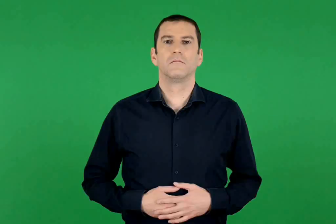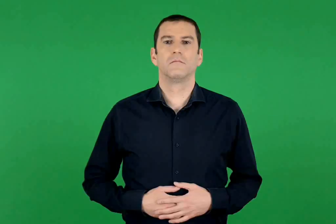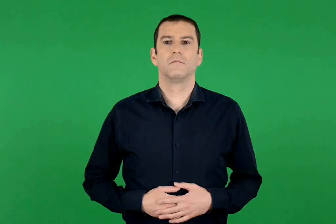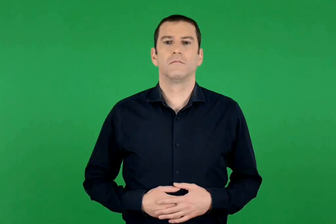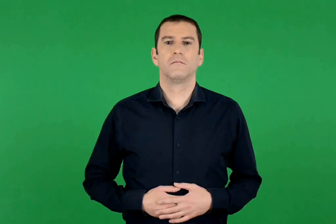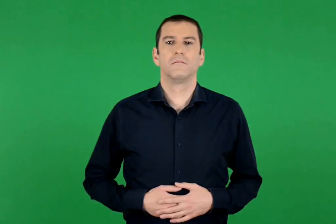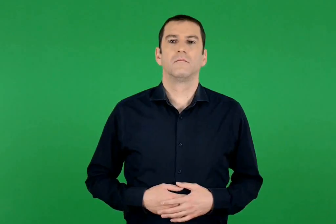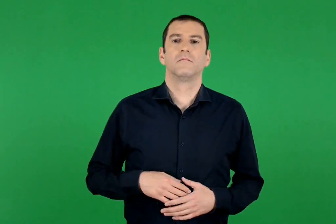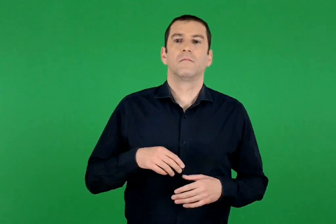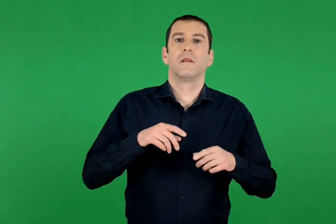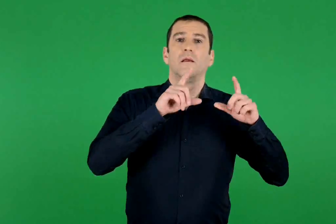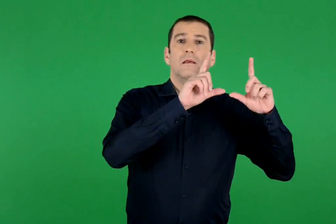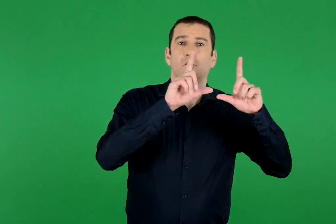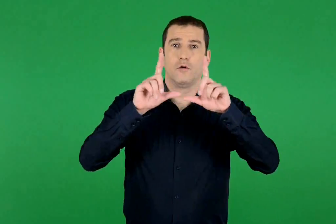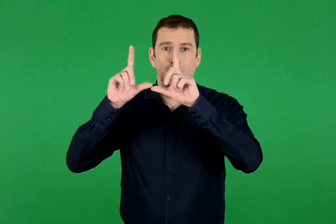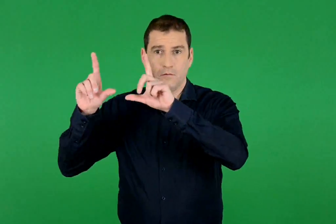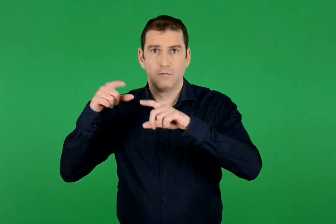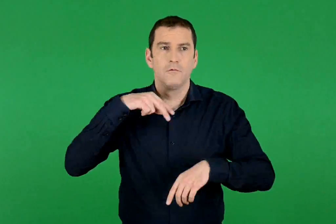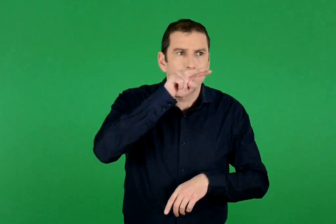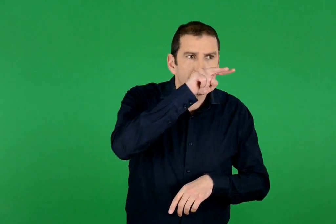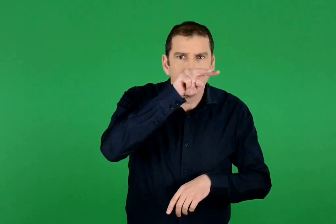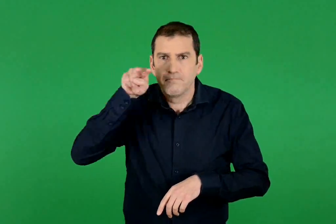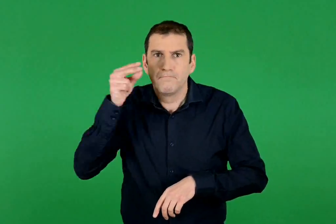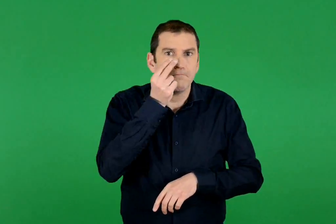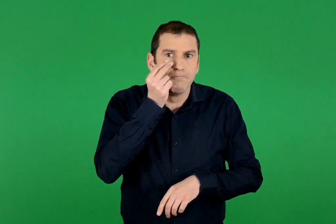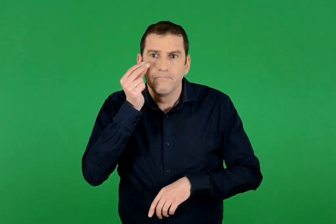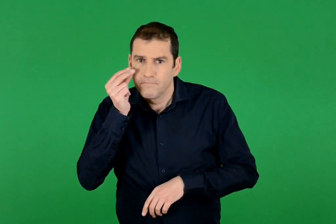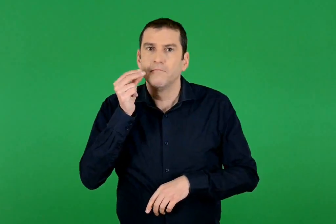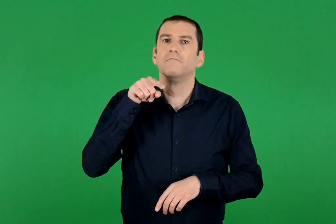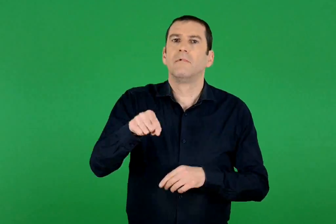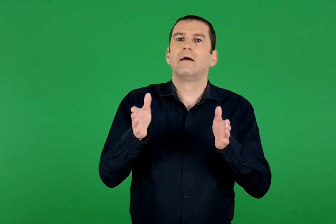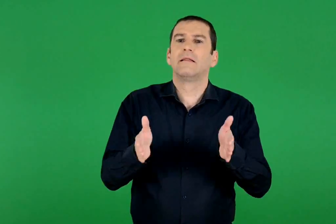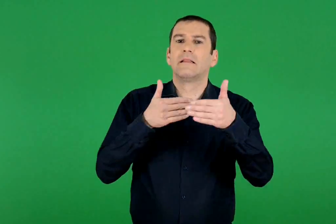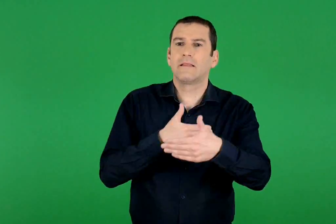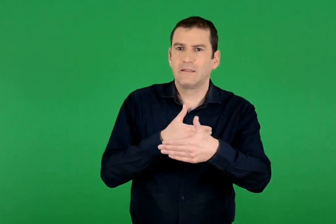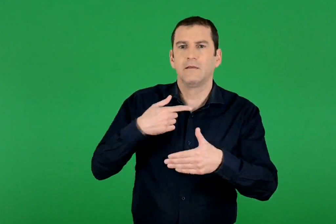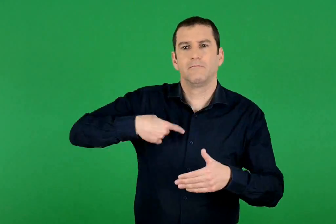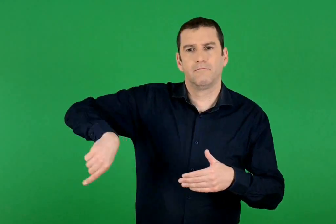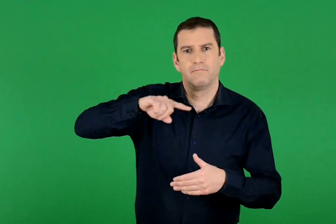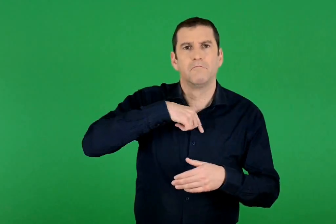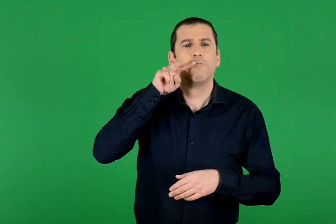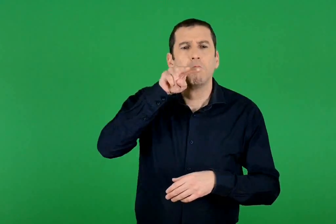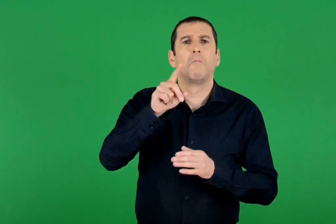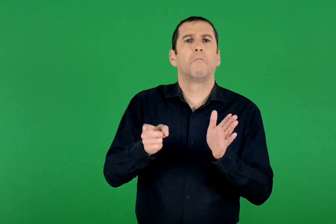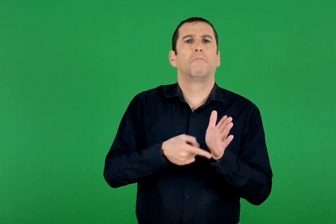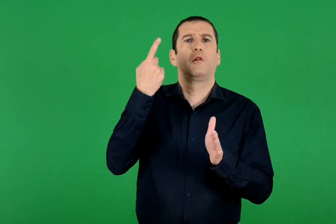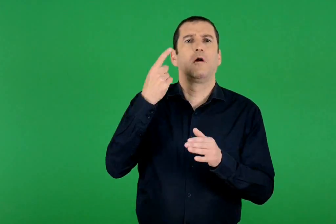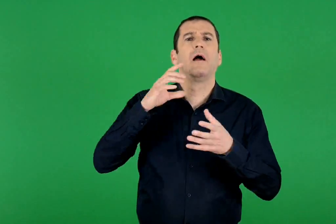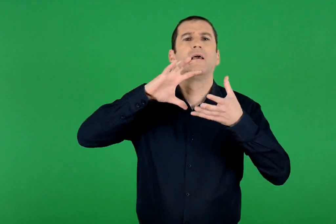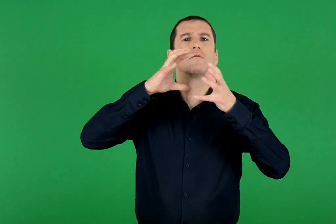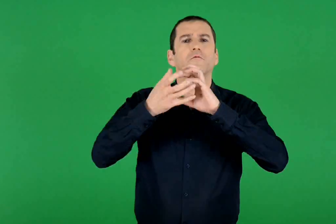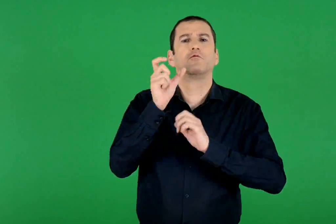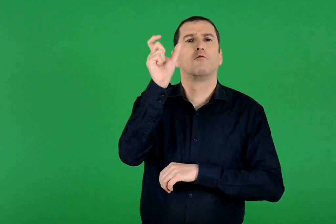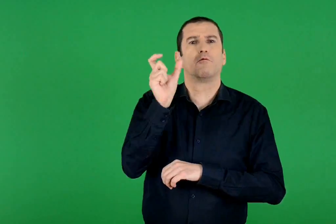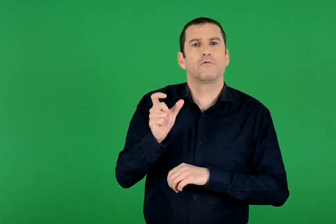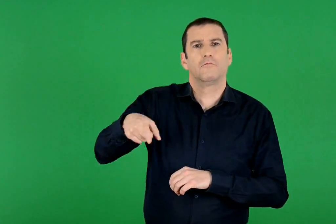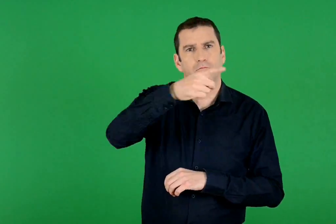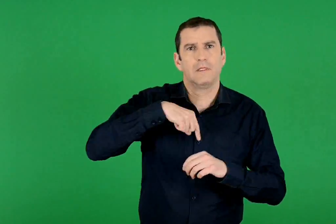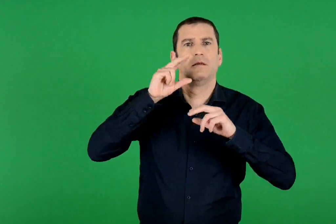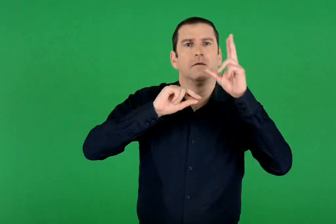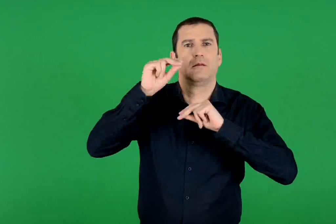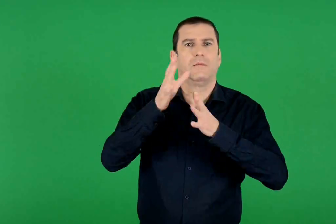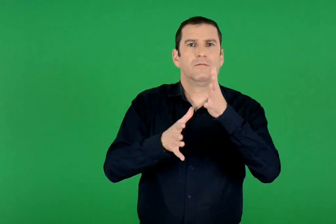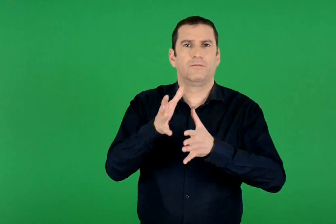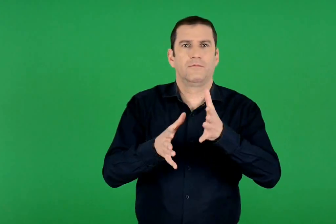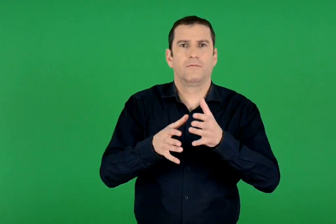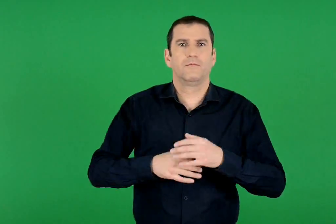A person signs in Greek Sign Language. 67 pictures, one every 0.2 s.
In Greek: παρατηρούμε οριζόντια τις εικόνες και συζητούμε στην τάξη μας τους γεωγραφικούς όρους που βλέπουμε για πρώτη φορά
